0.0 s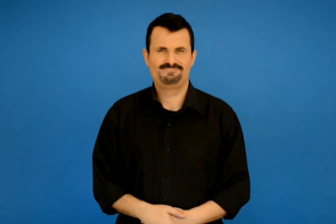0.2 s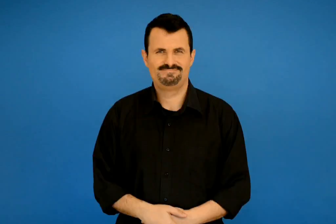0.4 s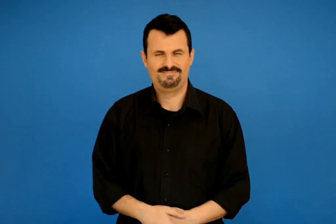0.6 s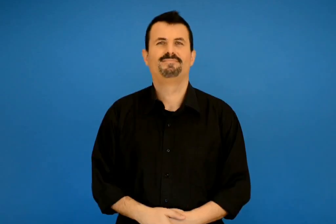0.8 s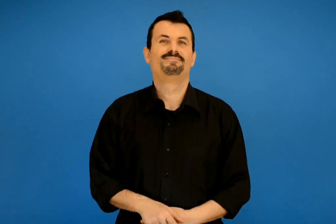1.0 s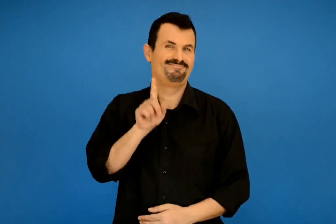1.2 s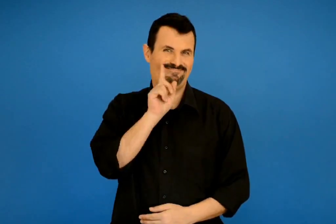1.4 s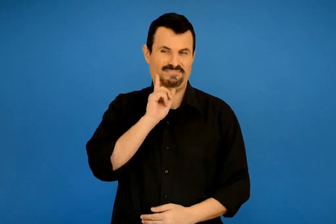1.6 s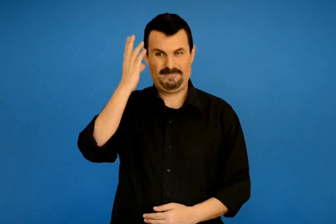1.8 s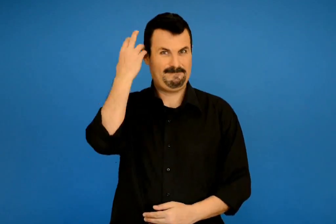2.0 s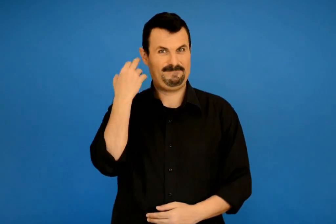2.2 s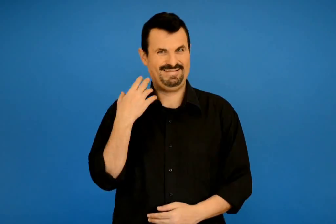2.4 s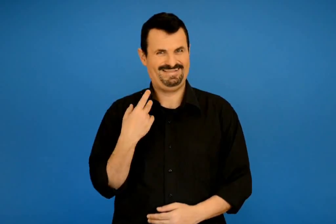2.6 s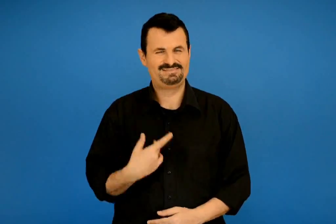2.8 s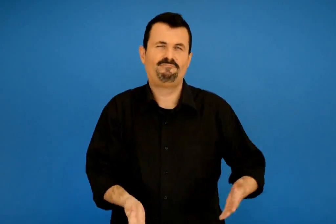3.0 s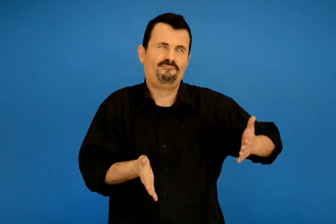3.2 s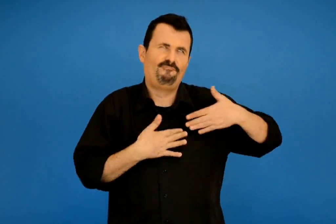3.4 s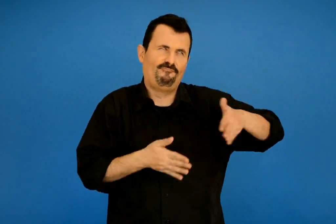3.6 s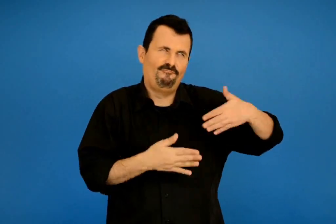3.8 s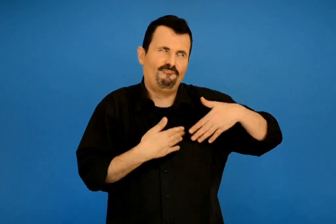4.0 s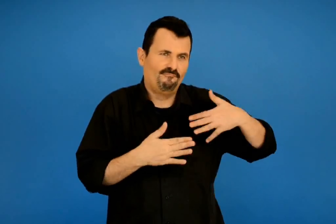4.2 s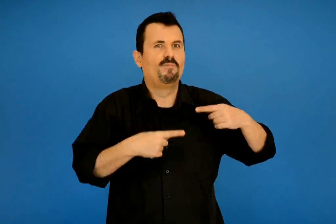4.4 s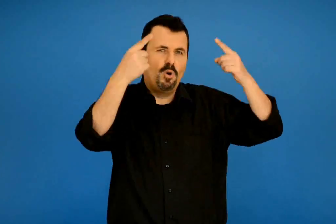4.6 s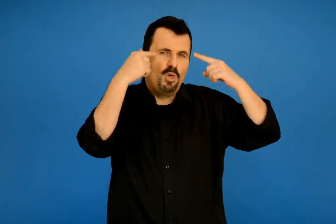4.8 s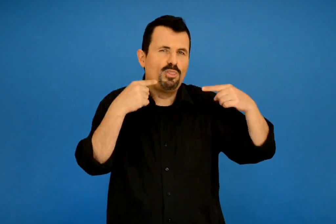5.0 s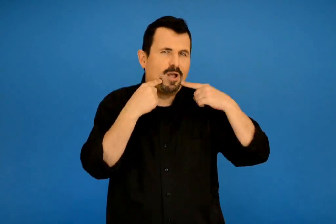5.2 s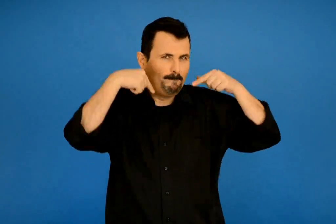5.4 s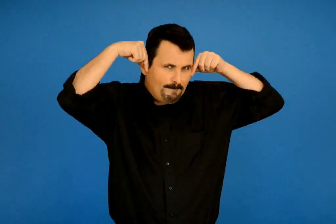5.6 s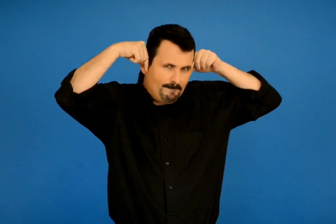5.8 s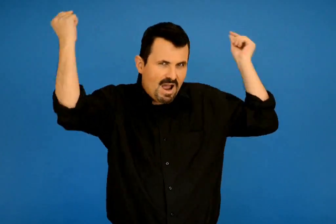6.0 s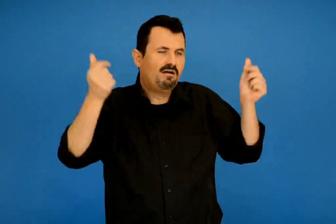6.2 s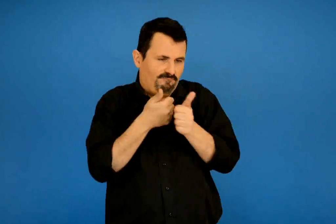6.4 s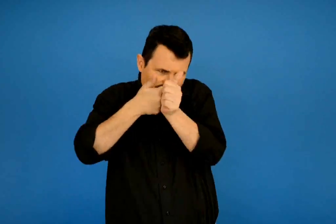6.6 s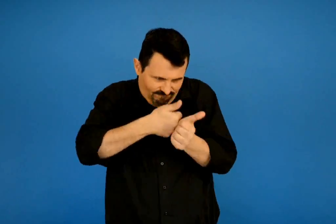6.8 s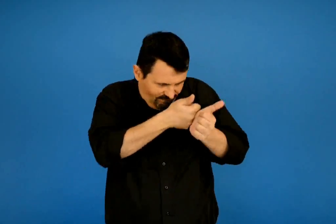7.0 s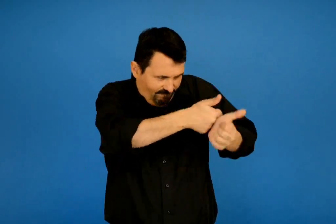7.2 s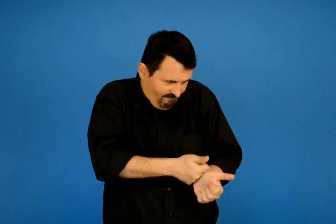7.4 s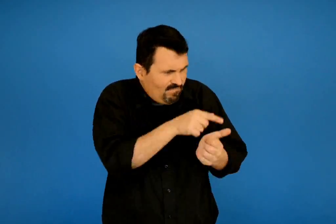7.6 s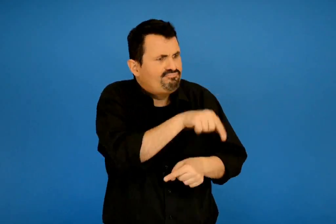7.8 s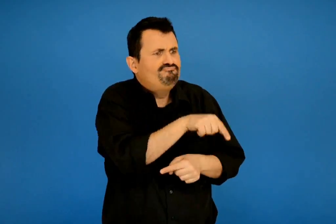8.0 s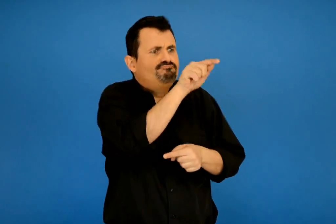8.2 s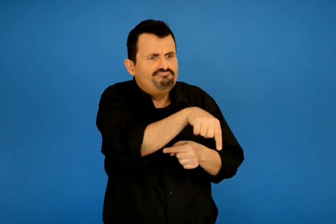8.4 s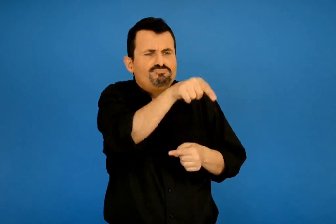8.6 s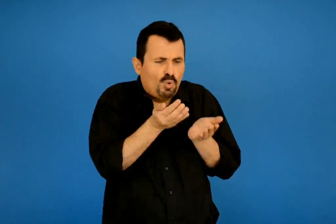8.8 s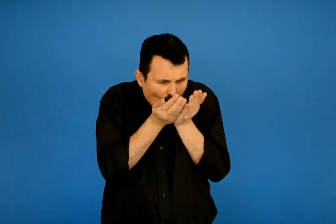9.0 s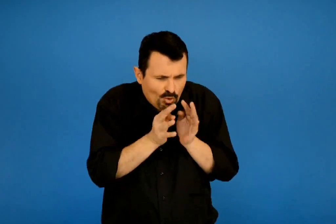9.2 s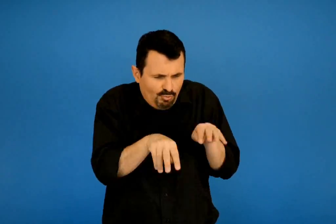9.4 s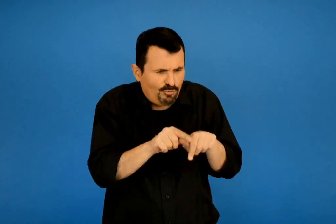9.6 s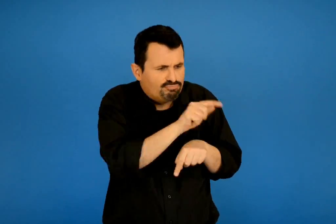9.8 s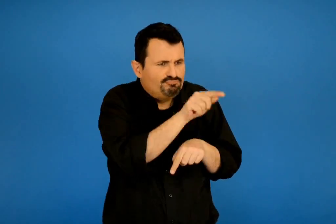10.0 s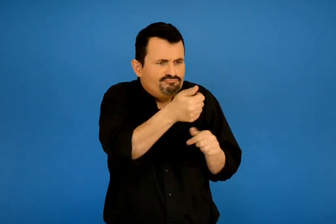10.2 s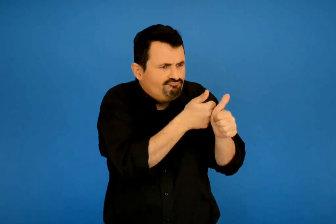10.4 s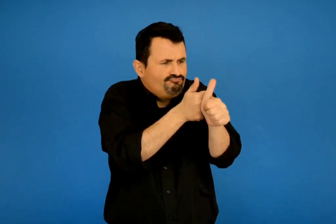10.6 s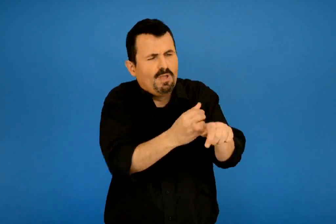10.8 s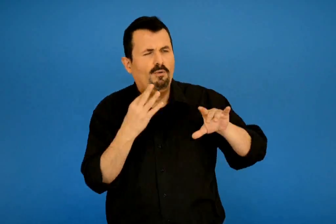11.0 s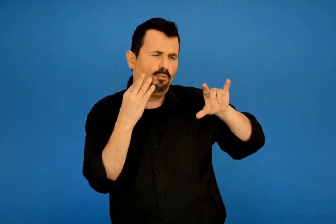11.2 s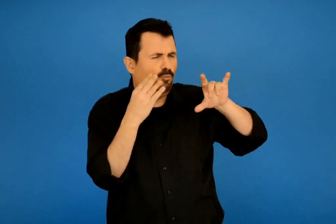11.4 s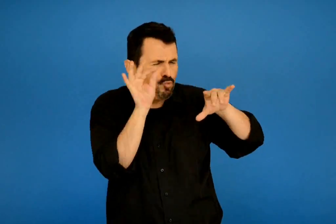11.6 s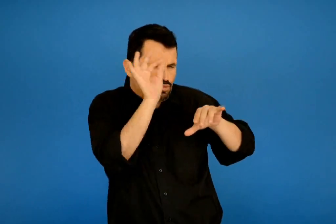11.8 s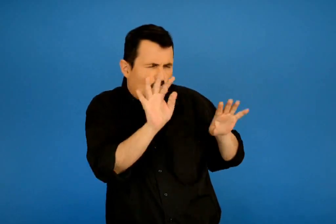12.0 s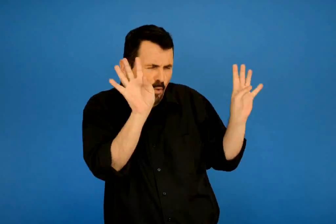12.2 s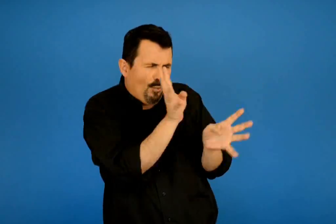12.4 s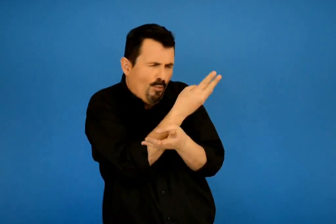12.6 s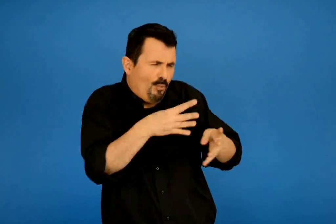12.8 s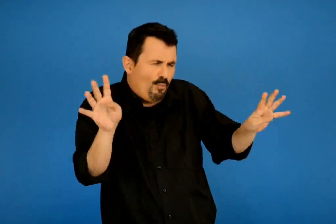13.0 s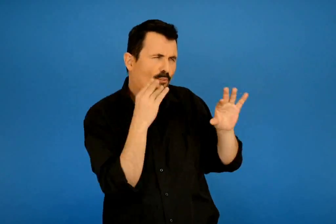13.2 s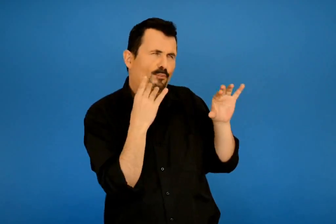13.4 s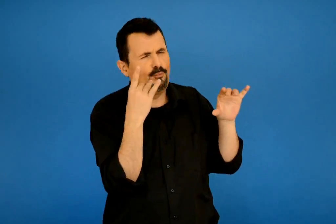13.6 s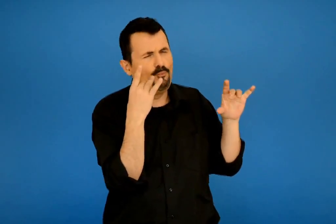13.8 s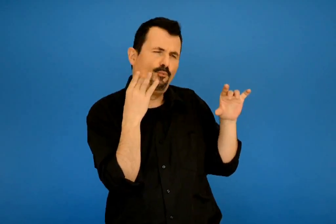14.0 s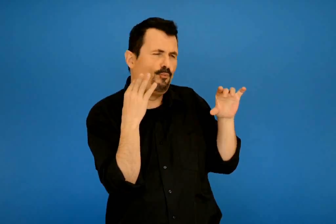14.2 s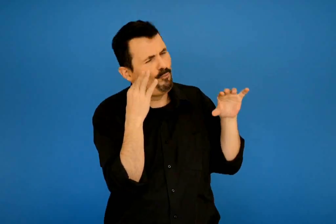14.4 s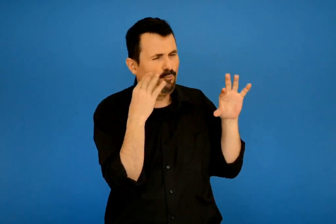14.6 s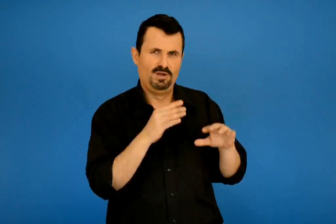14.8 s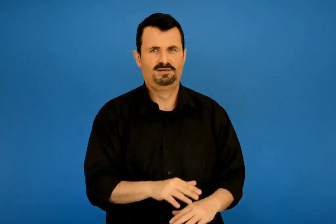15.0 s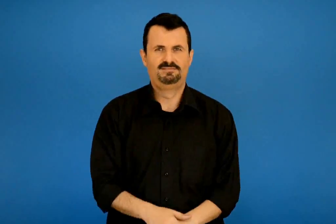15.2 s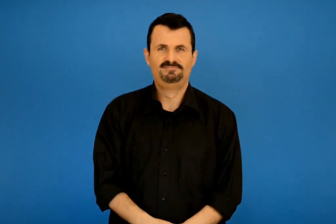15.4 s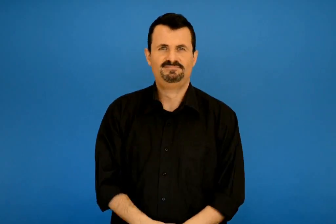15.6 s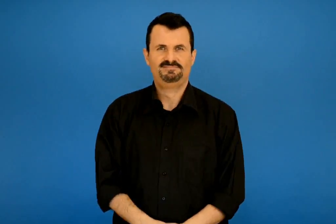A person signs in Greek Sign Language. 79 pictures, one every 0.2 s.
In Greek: η πιτυς ερωτεύτηκε το θεό πάνα που τον ακολουθούσε από πηγή σε πηγή και της τραγουδούσε μαγευτικούς σκοπούς με τη φλογερά του
